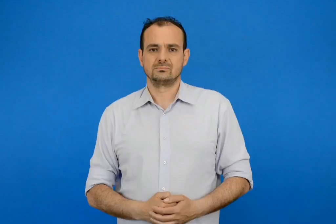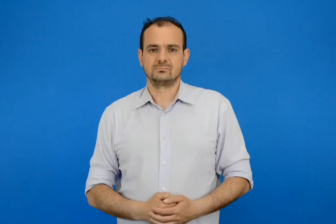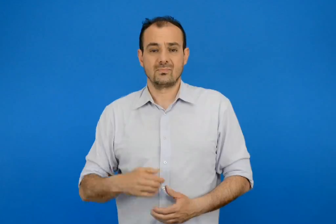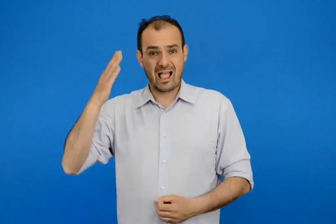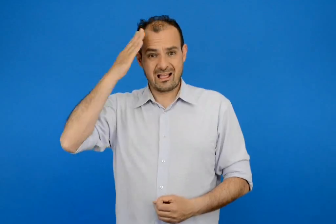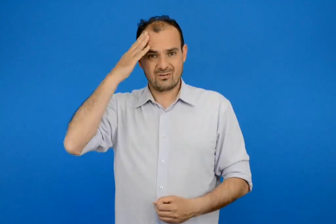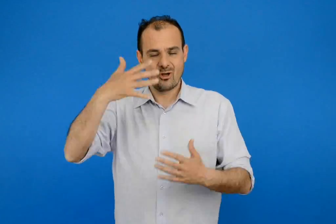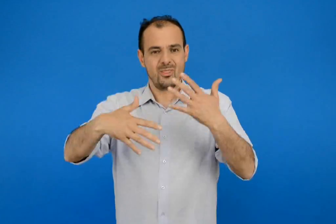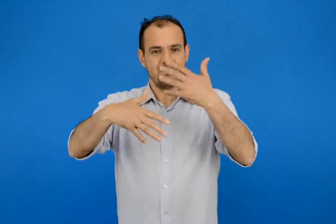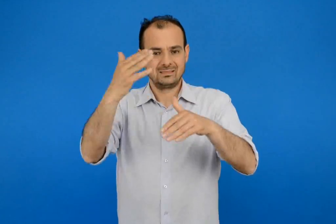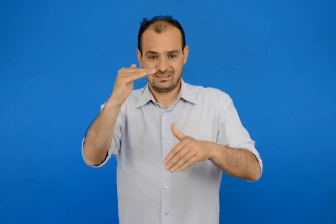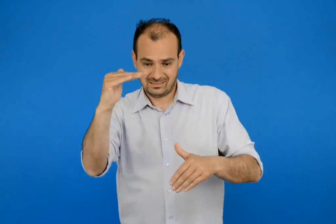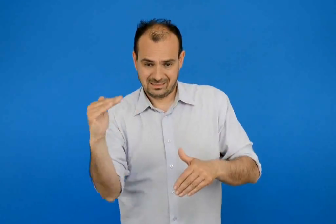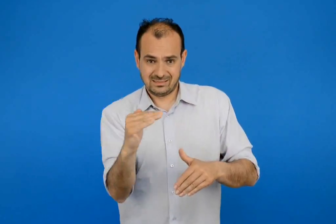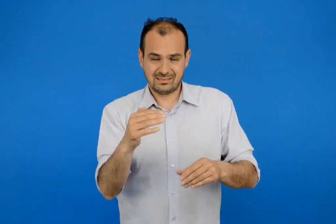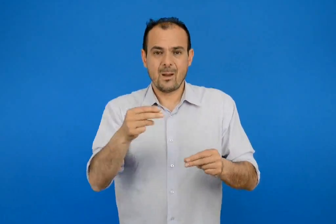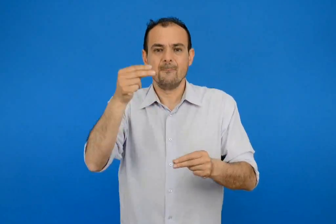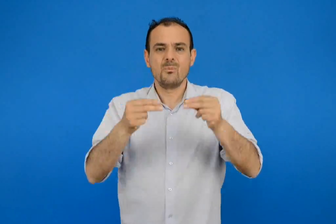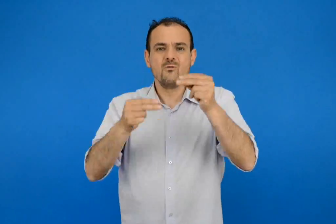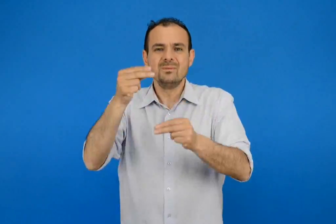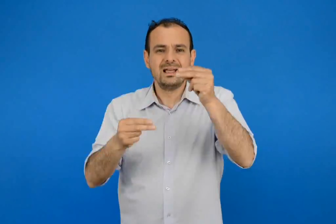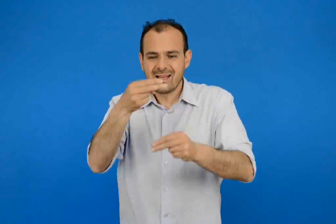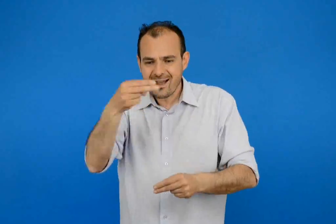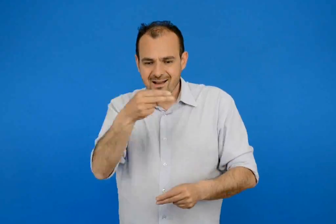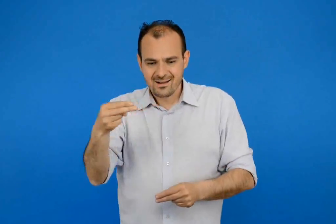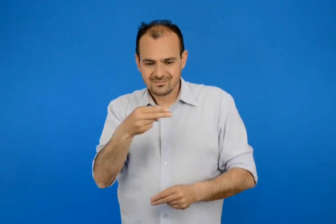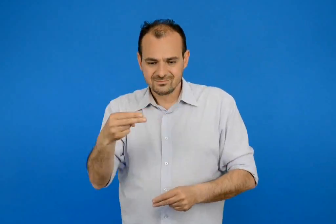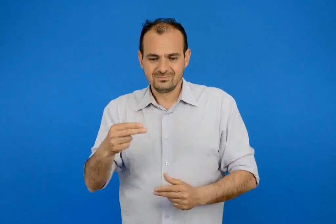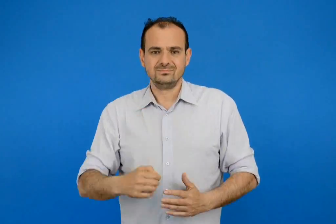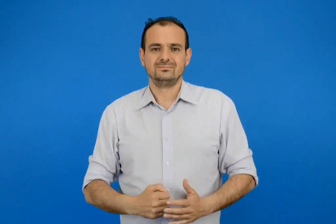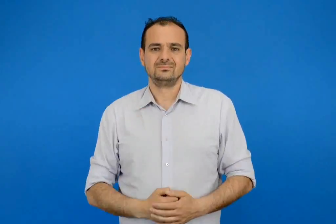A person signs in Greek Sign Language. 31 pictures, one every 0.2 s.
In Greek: κεφάλαιο 15ο προβλήματα
